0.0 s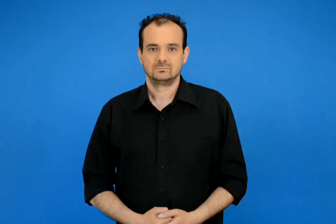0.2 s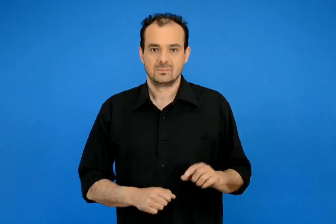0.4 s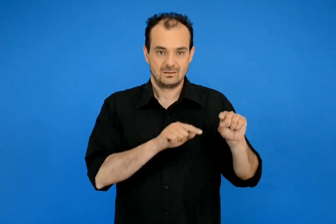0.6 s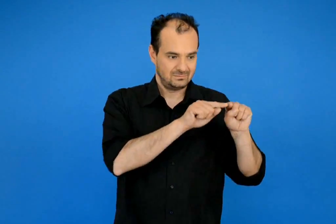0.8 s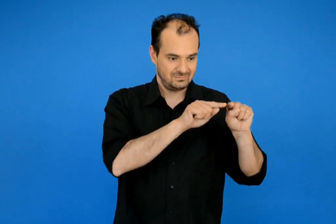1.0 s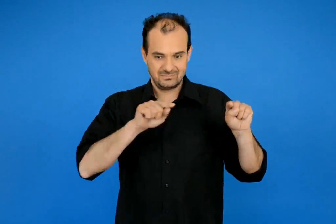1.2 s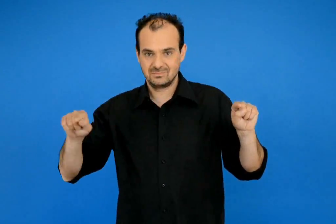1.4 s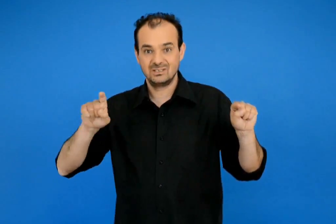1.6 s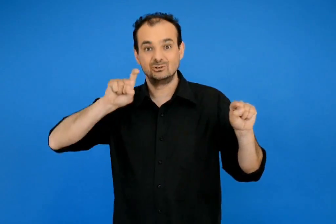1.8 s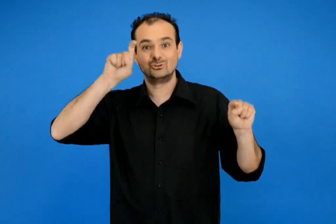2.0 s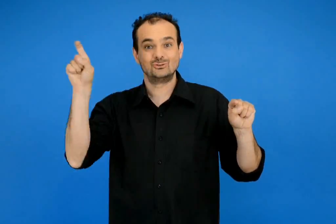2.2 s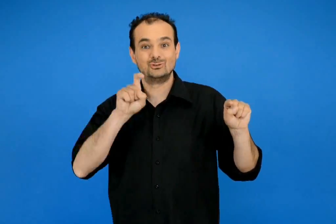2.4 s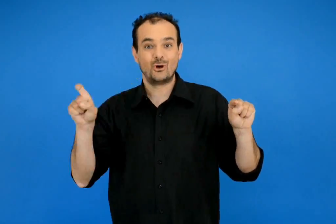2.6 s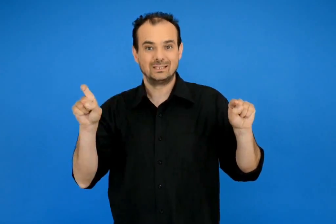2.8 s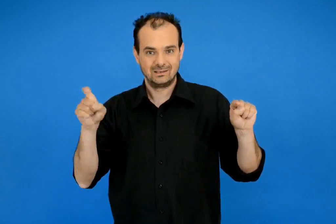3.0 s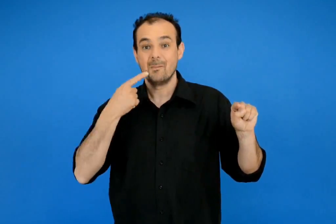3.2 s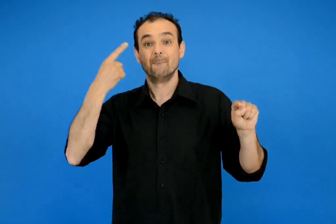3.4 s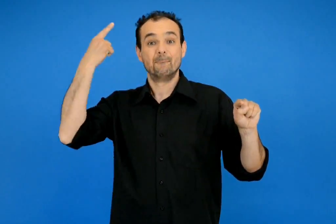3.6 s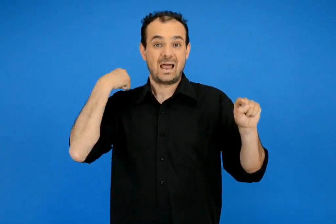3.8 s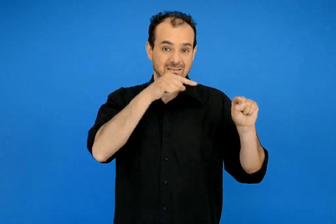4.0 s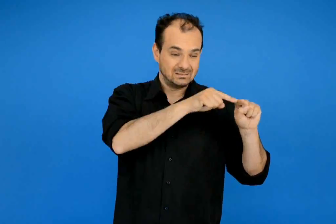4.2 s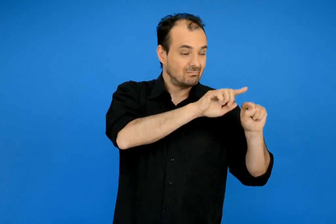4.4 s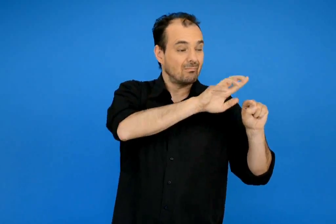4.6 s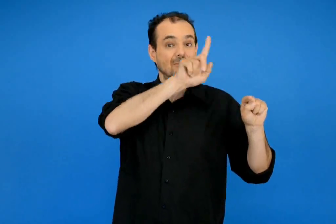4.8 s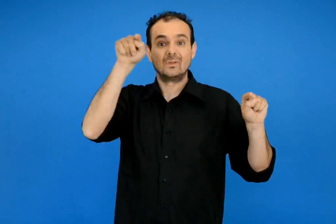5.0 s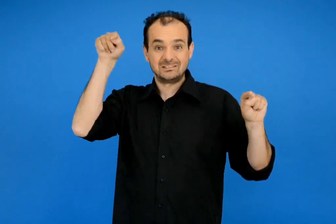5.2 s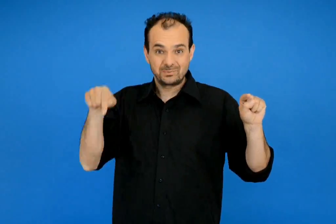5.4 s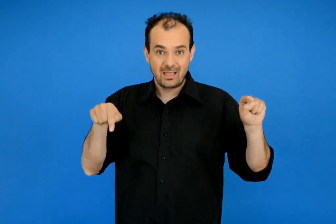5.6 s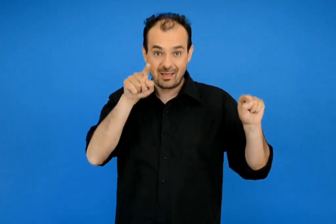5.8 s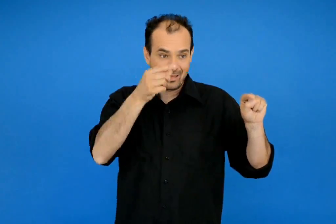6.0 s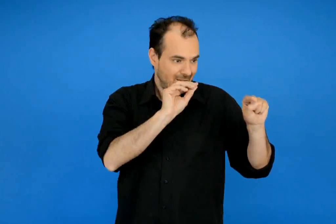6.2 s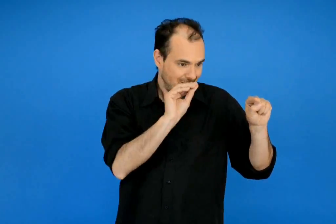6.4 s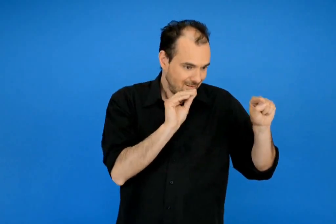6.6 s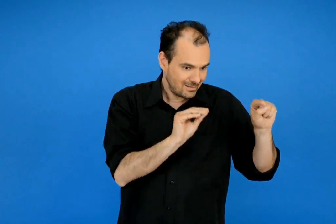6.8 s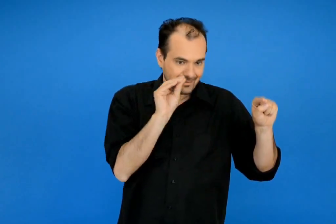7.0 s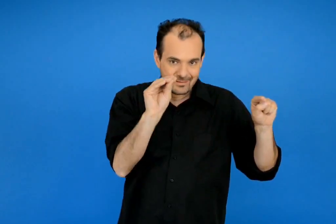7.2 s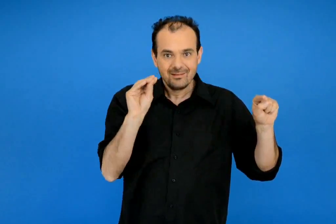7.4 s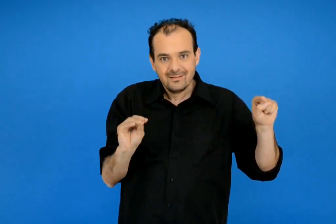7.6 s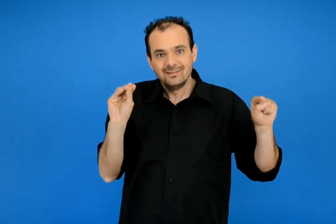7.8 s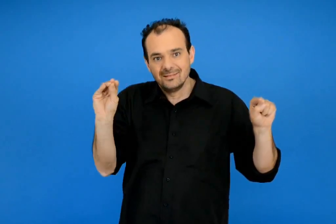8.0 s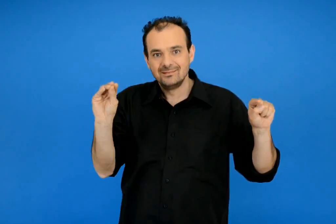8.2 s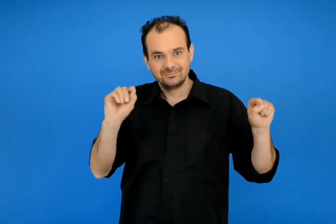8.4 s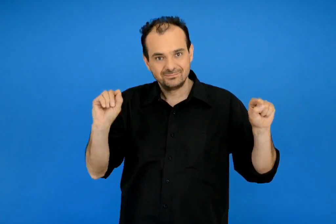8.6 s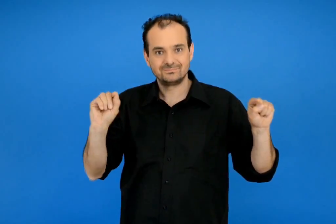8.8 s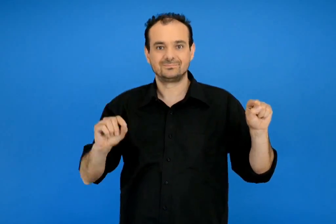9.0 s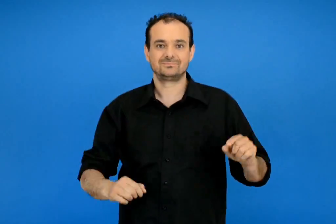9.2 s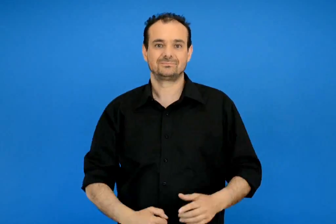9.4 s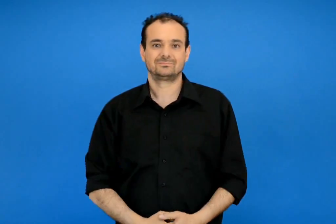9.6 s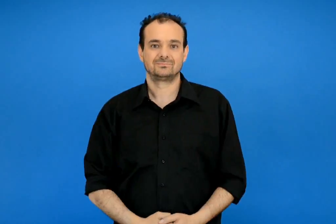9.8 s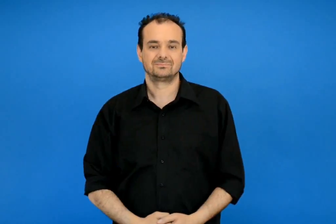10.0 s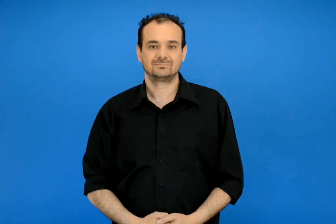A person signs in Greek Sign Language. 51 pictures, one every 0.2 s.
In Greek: συμπλήρωσε τη γραμμή της ζωής σου από πέρσι μέχρι σήμερα
